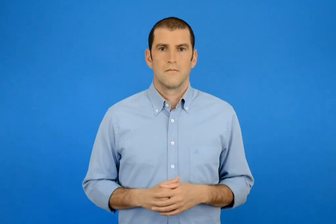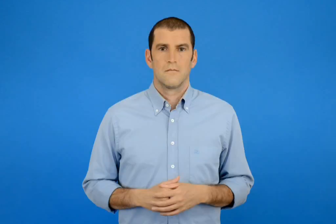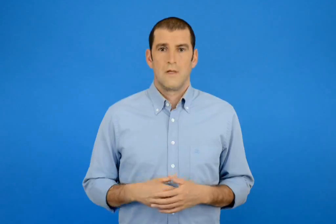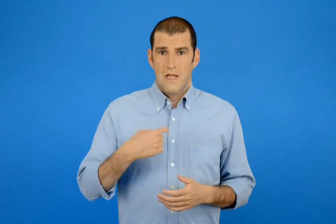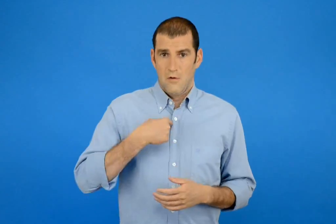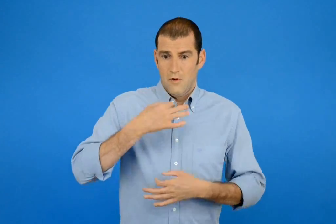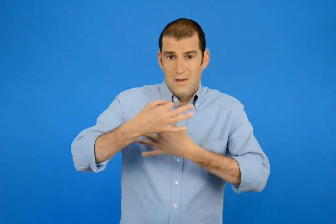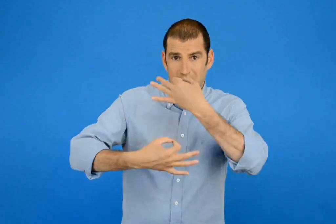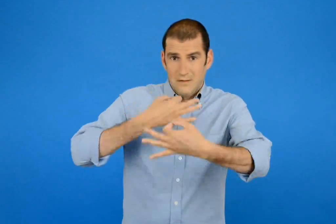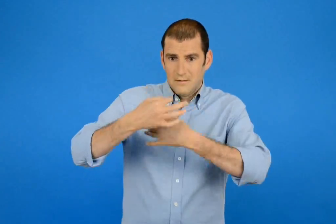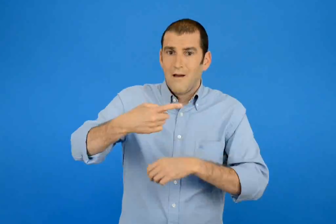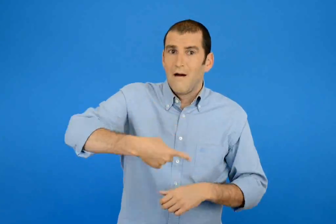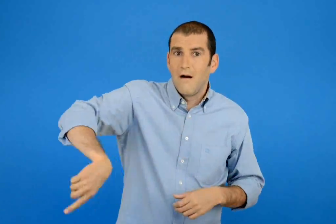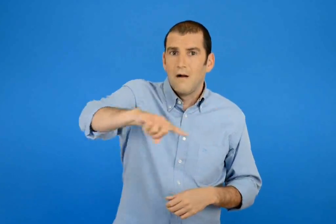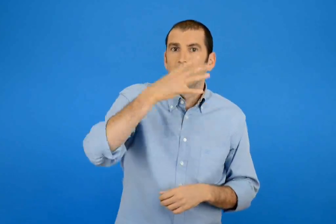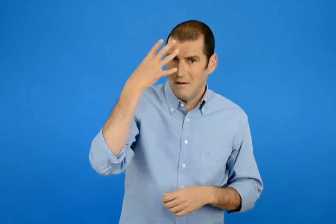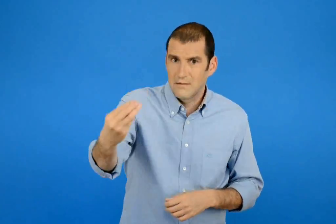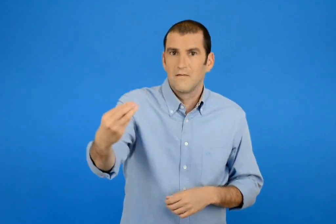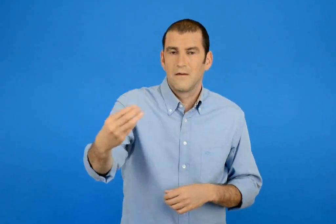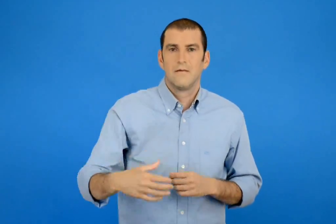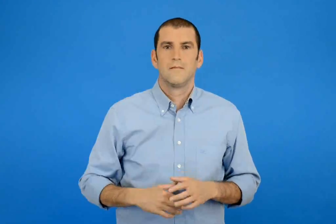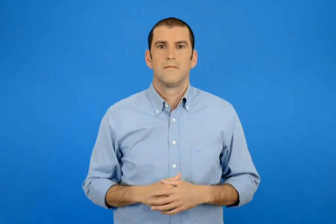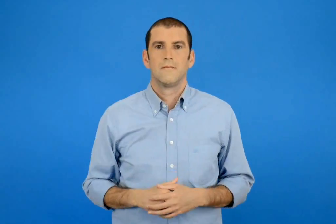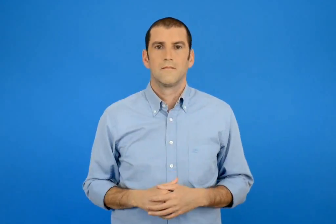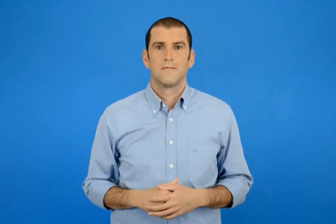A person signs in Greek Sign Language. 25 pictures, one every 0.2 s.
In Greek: οι άλλοι κατάλαβαν όσα τους εξήγησα
